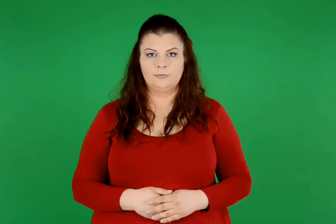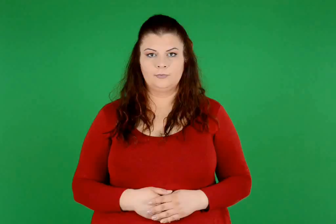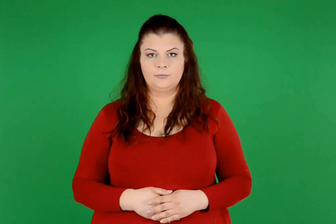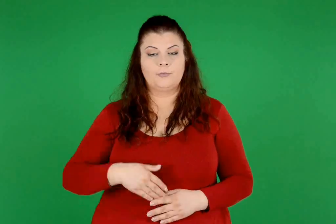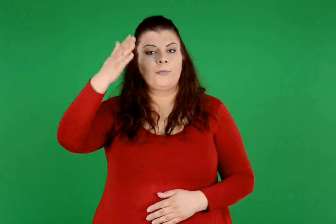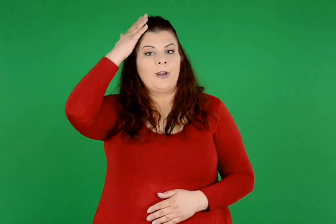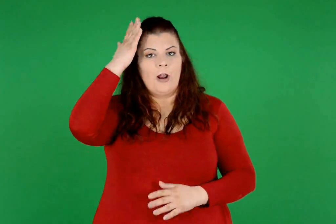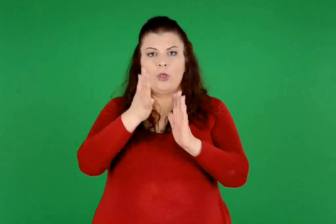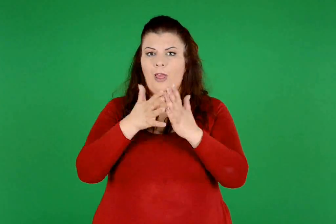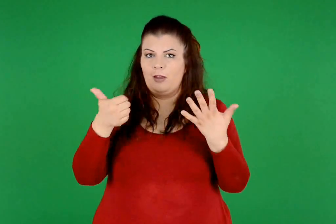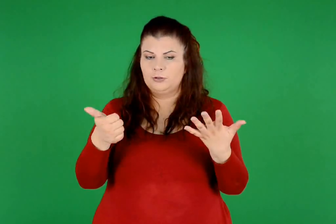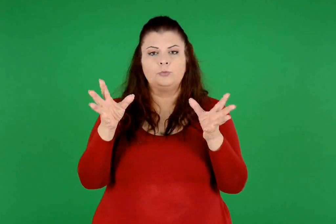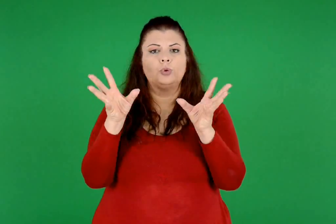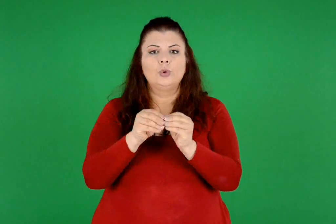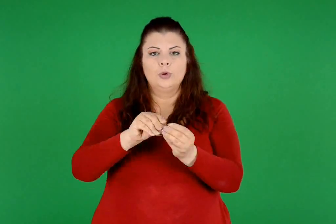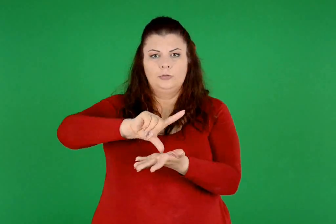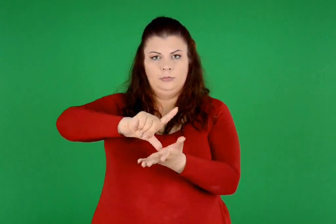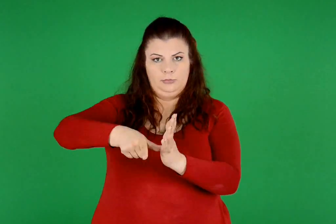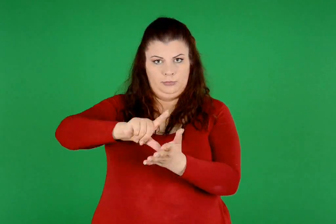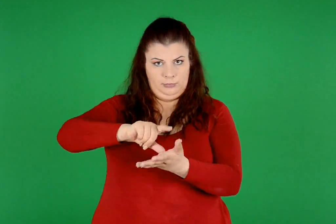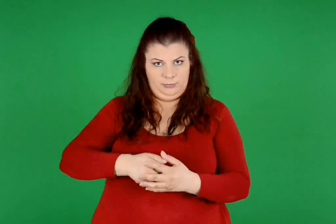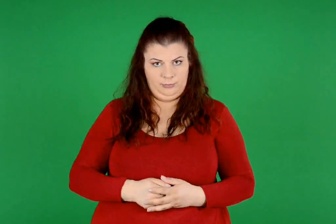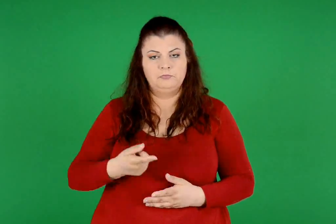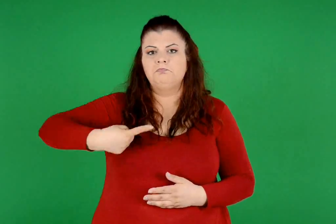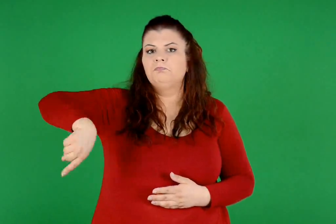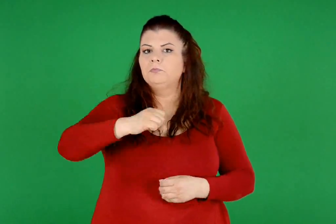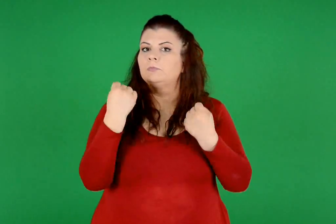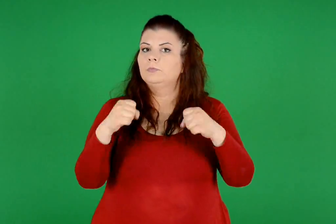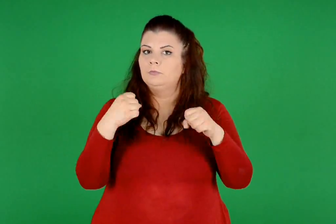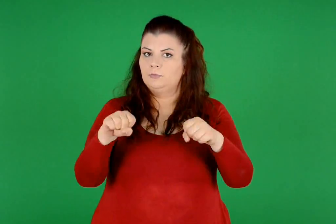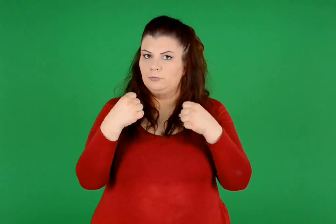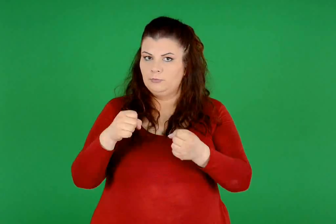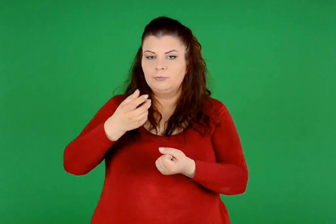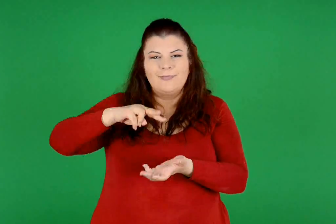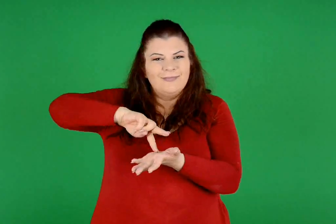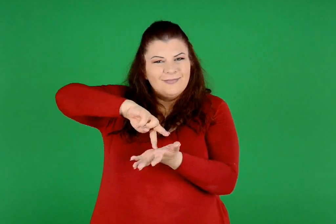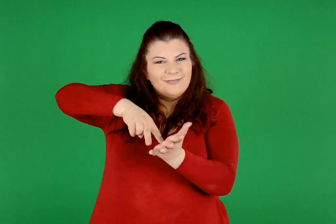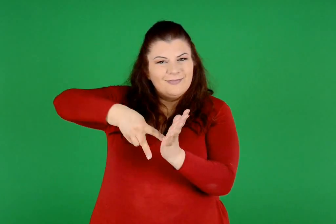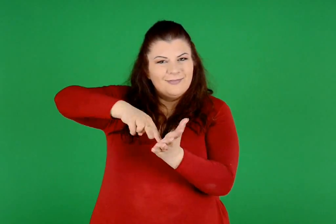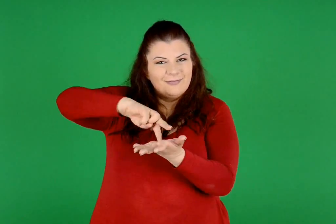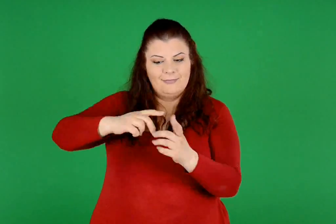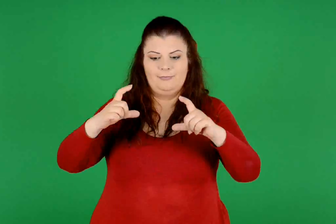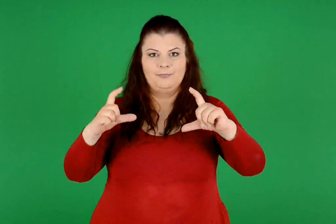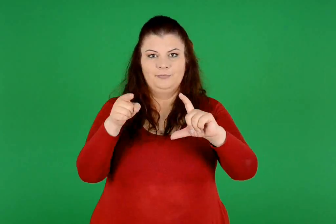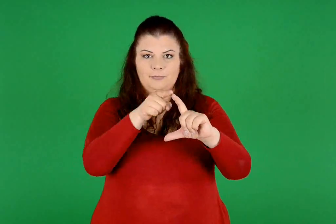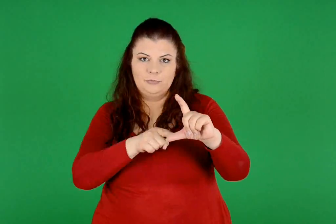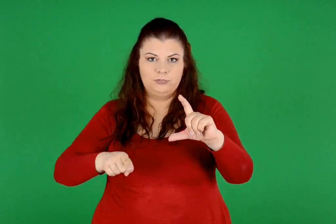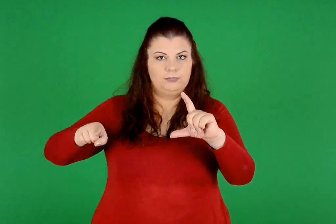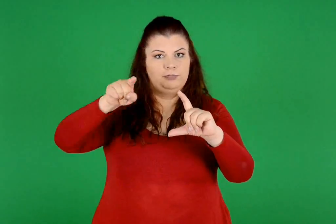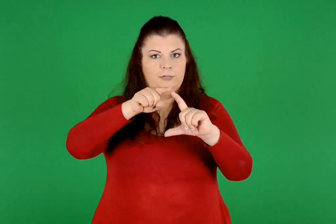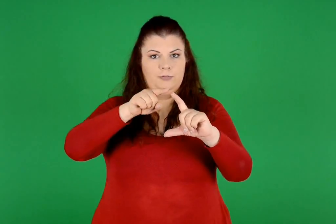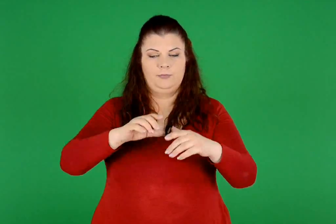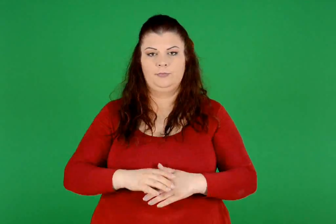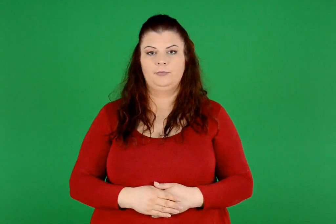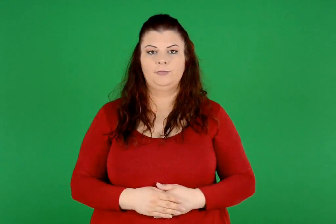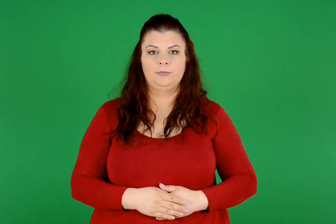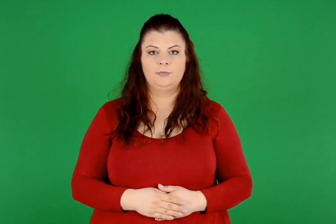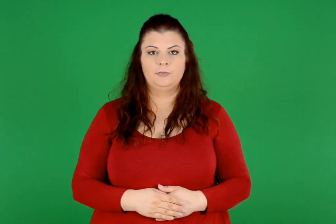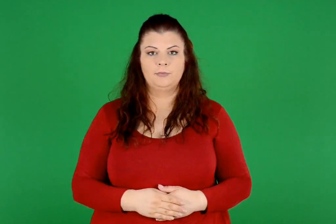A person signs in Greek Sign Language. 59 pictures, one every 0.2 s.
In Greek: το 16ο κεφάλαιο αναφέρεται στη γεωμετρία και έχει ως στόχο να μάθουμε να χρησιμοποιούμε τον διαβήτη για τη χάραξη κύκλων
